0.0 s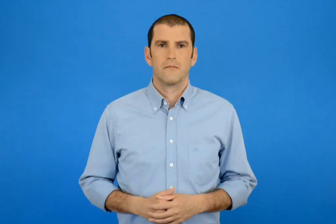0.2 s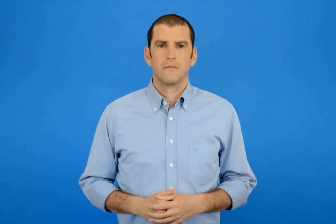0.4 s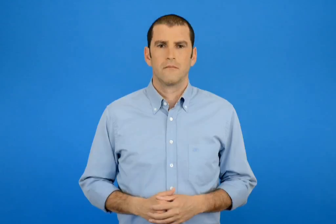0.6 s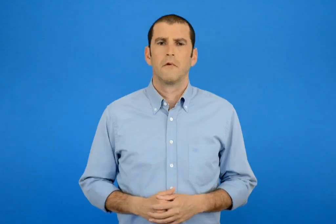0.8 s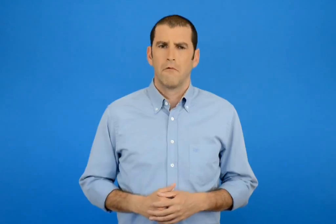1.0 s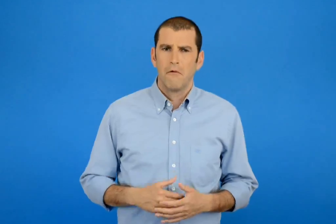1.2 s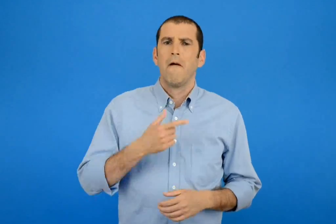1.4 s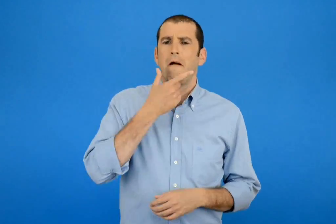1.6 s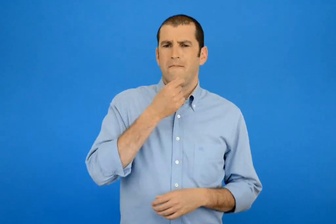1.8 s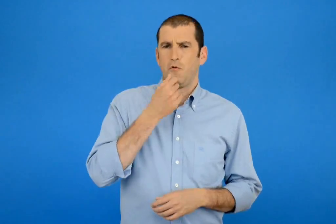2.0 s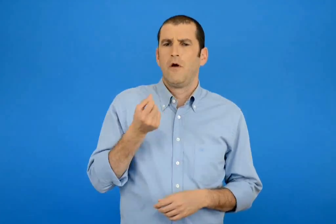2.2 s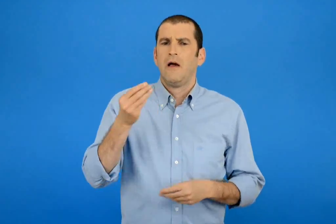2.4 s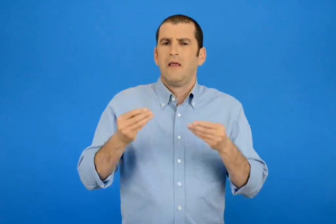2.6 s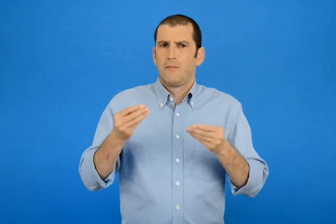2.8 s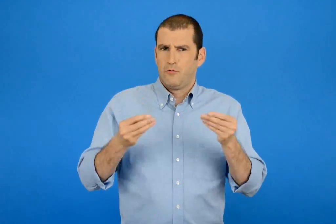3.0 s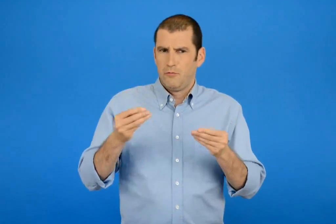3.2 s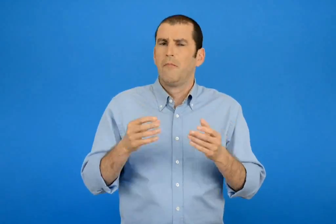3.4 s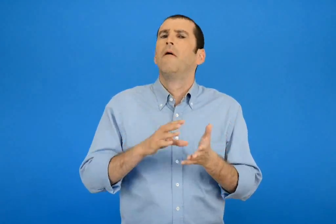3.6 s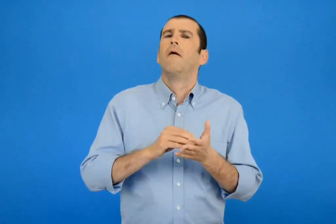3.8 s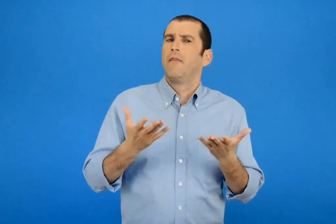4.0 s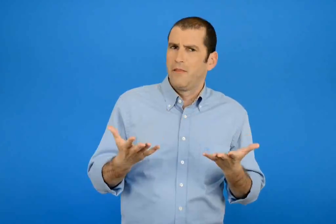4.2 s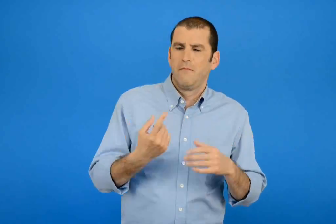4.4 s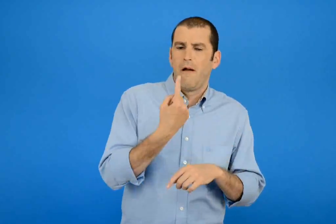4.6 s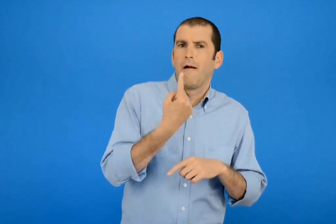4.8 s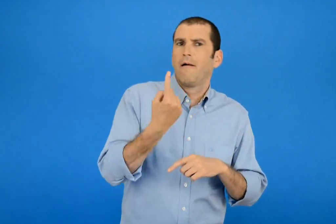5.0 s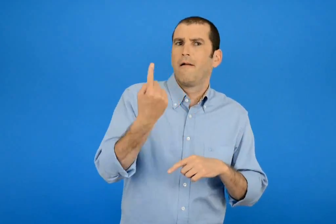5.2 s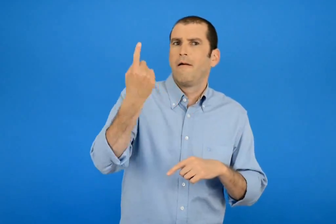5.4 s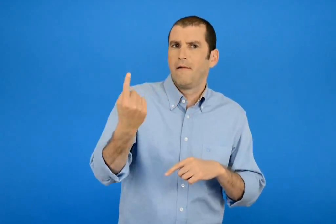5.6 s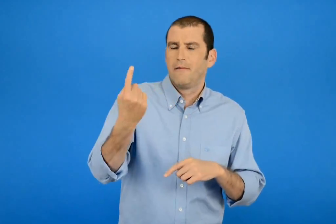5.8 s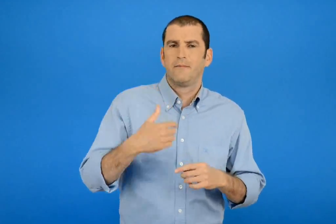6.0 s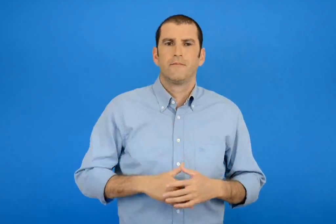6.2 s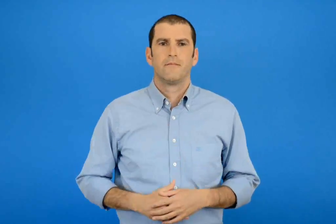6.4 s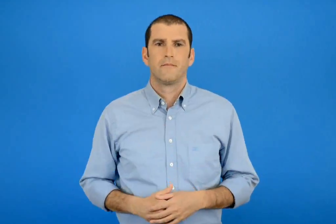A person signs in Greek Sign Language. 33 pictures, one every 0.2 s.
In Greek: είναι εύκολο να υπολογίσω μετρώ ανα 1 δηλαδή
